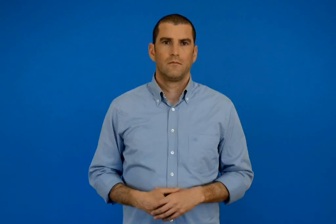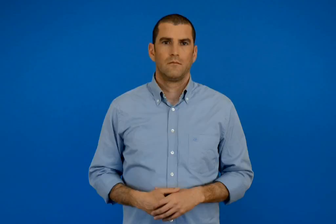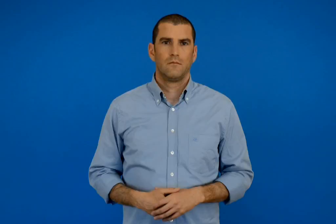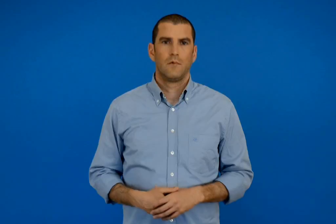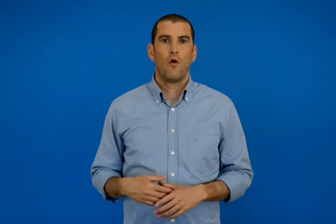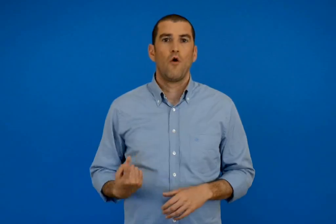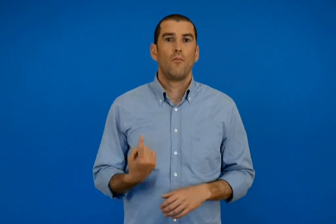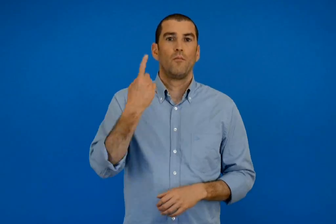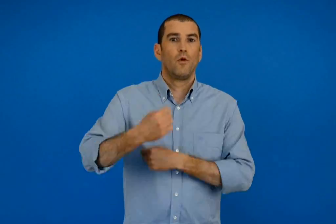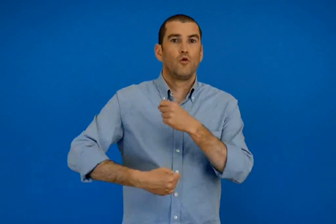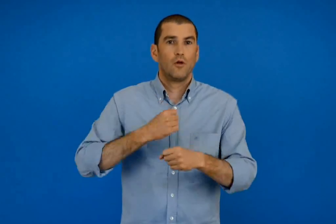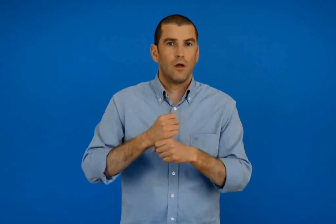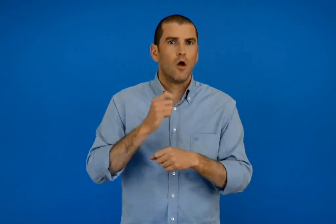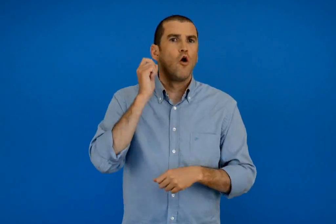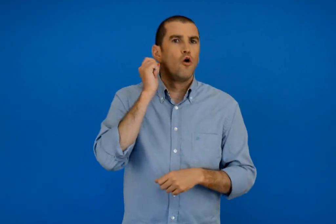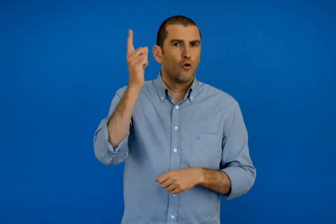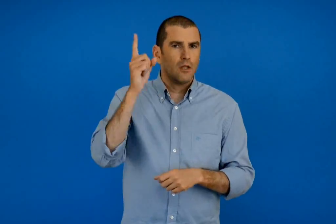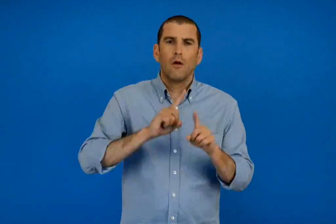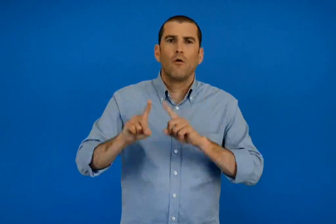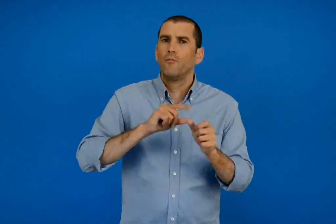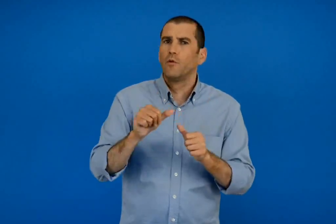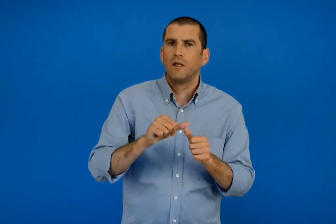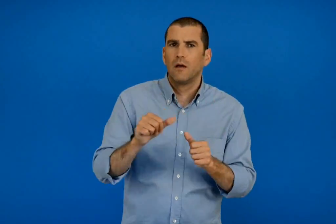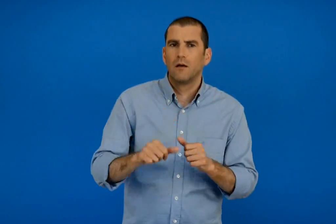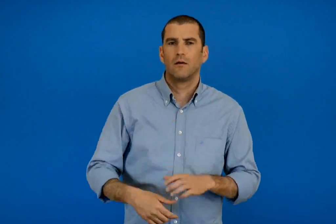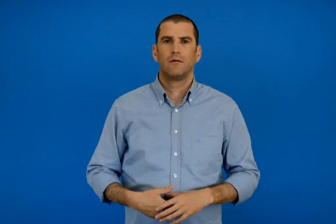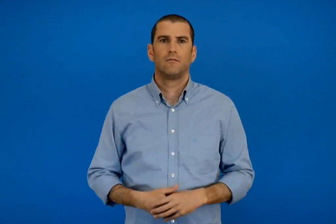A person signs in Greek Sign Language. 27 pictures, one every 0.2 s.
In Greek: ποιο μηνά γιορτάζουμε την πρωτοχρονιά ;
